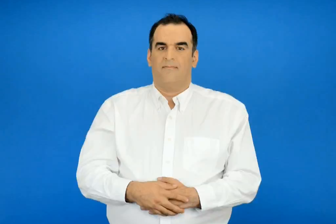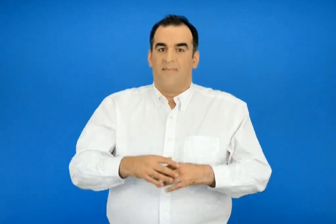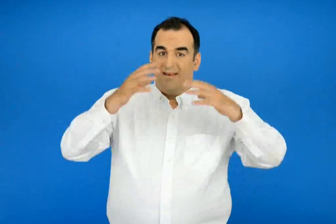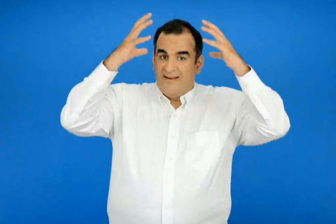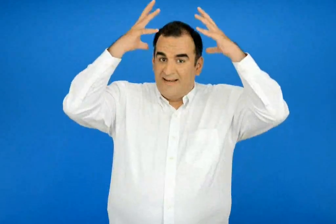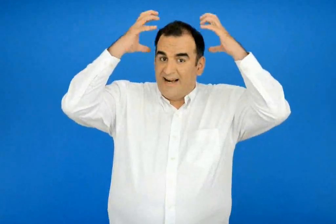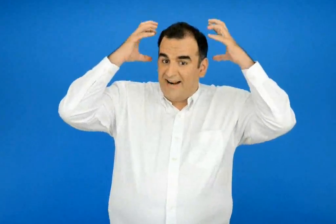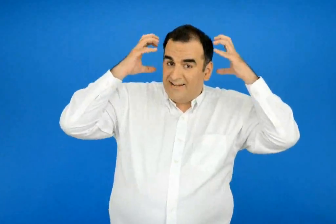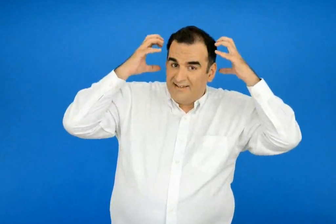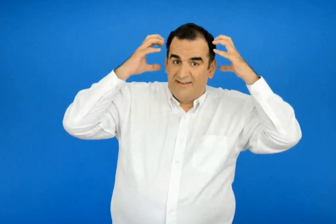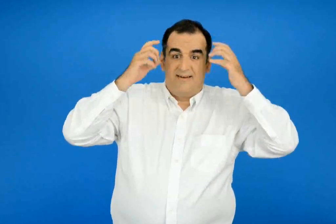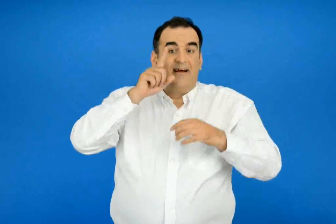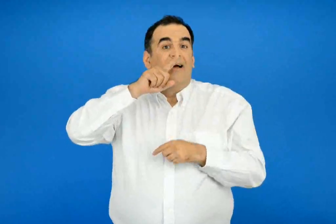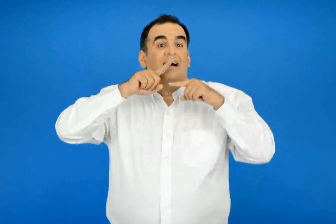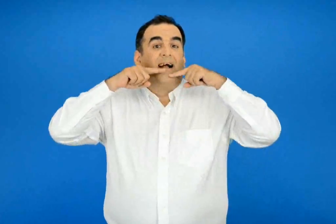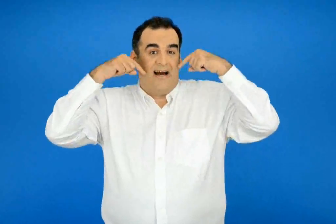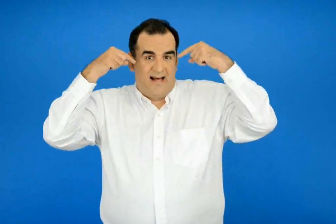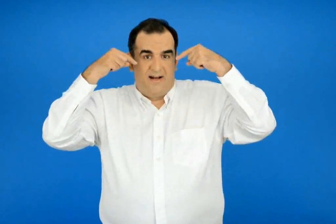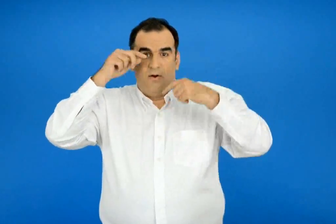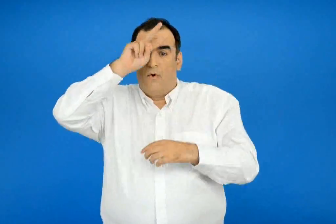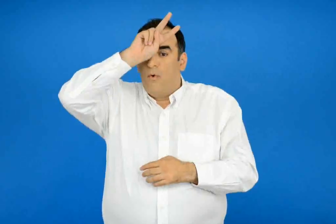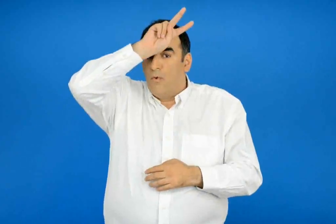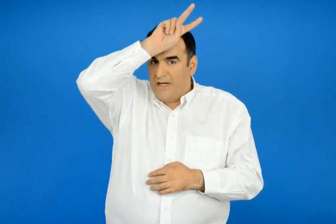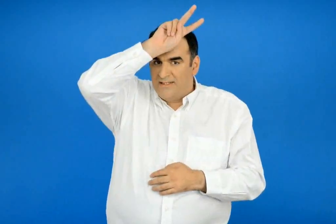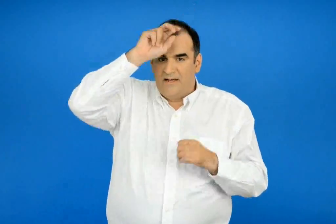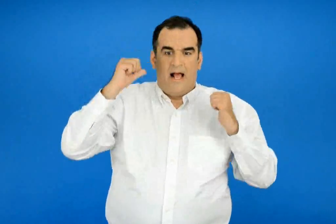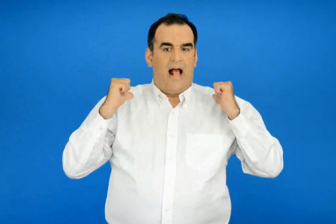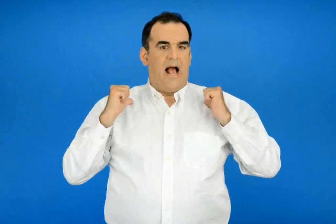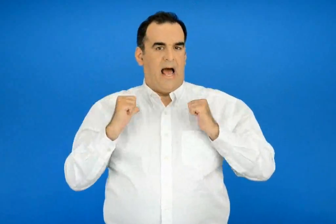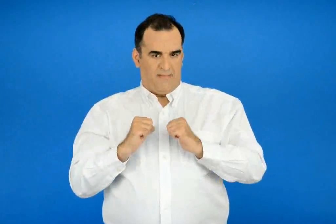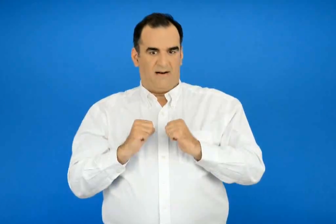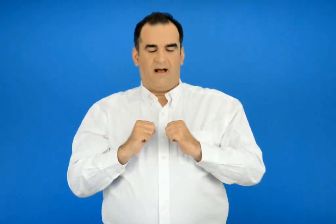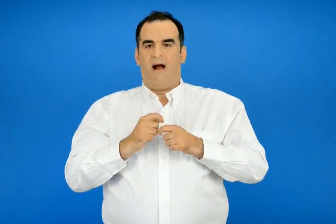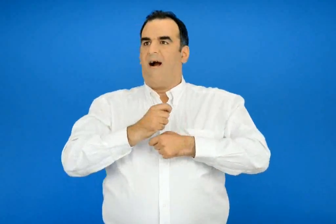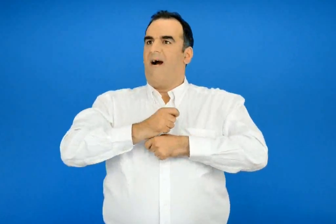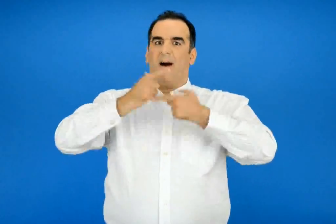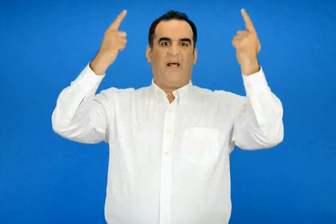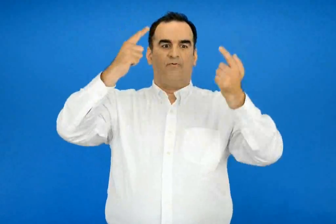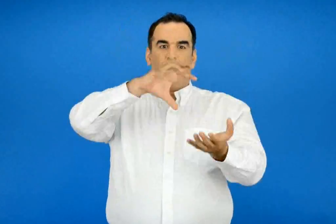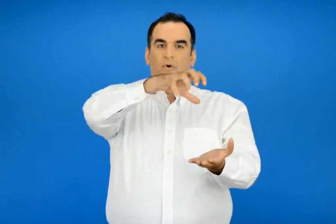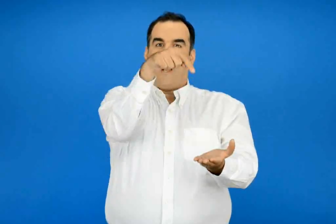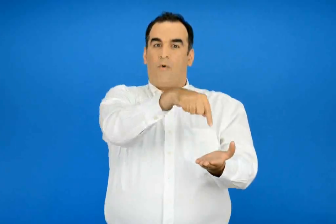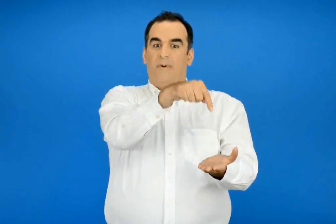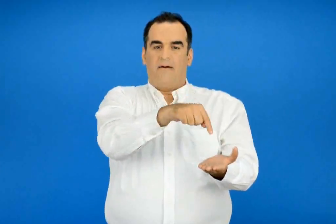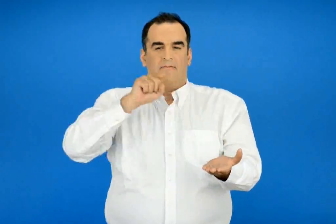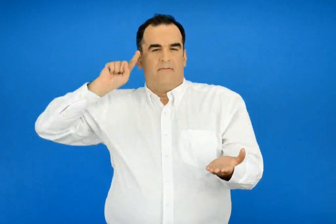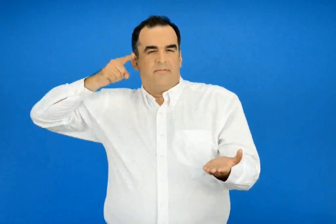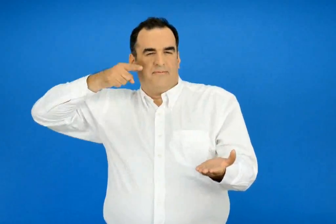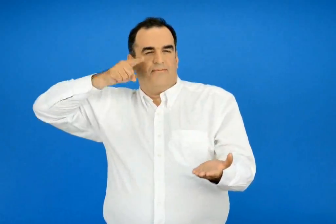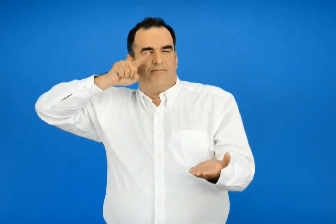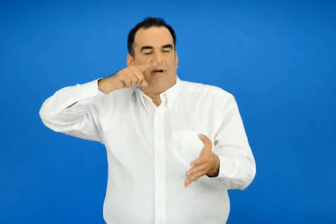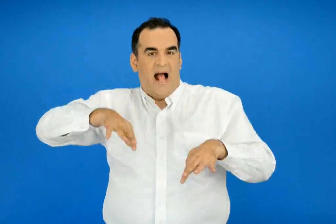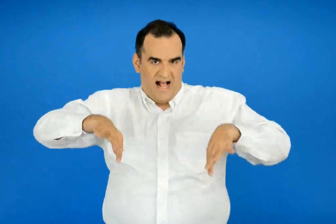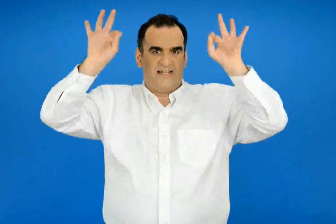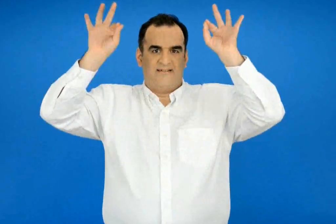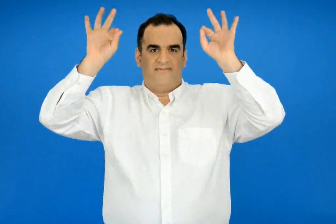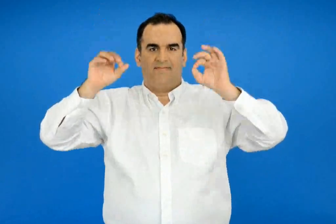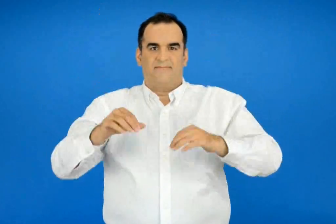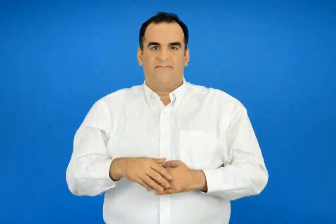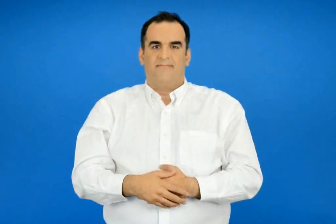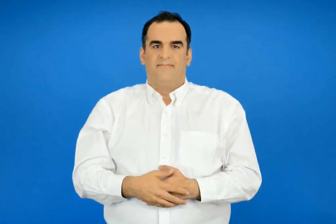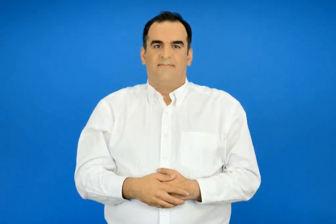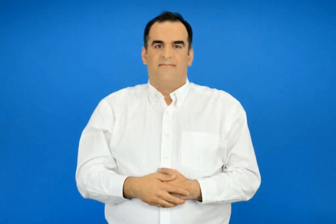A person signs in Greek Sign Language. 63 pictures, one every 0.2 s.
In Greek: η γαληνή η χαρά ο λουκάς και ο αρμπεν επιτέλους ξεκίνησαν το ταξίδι τους για τη χωχαρουπα
